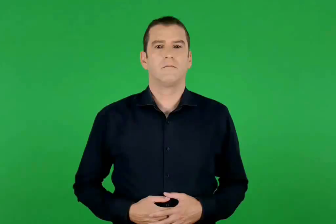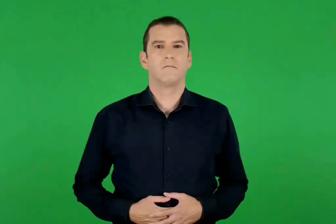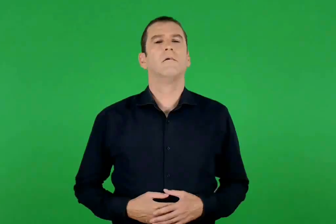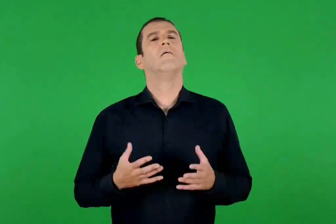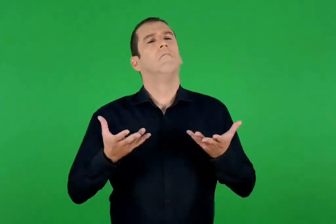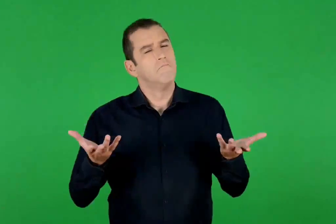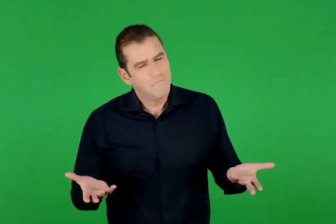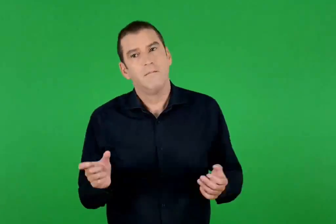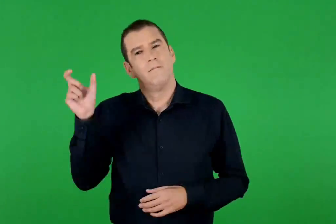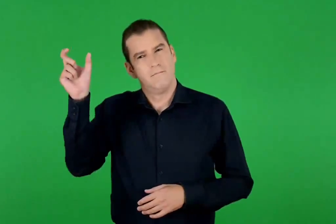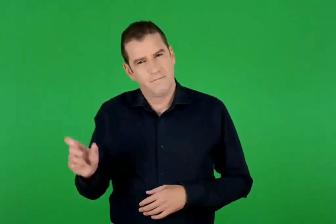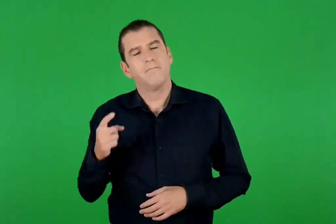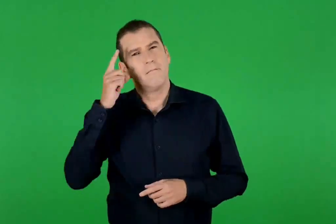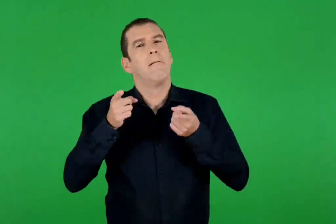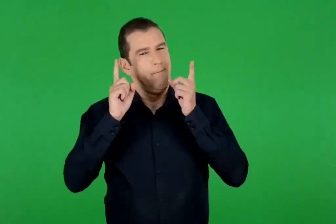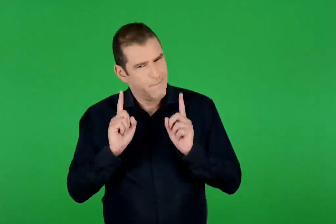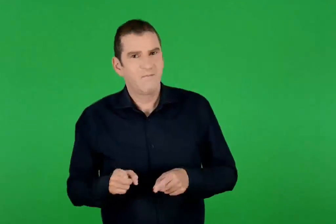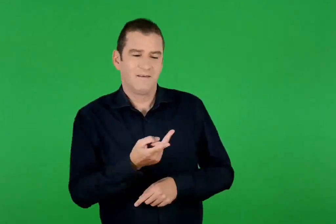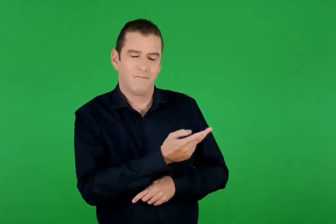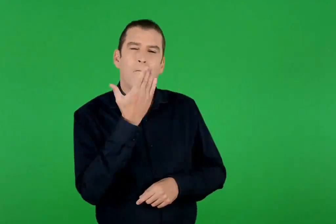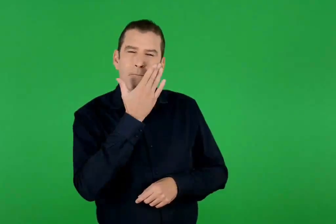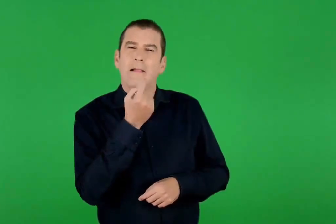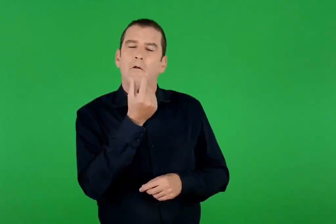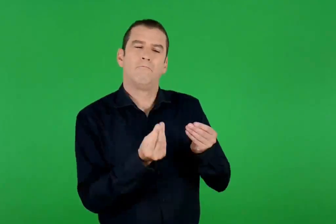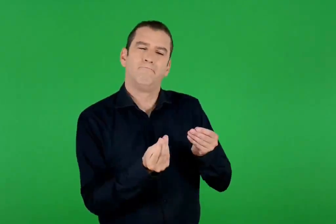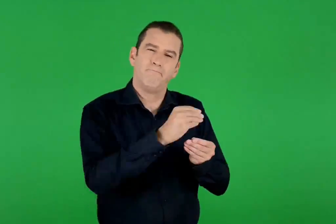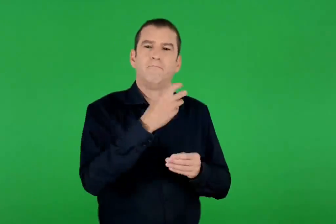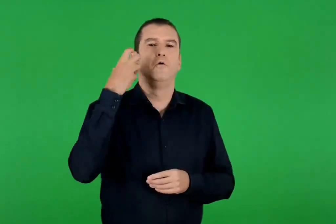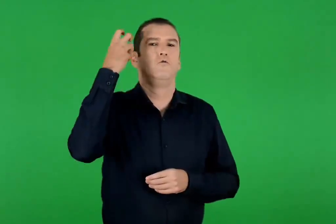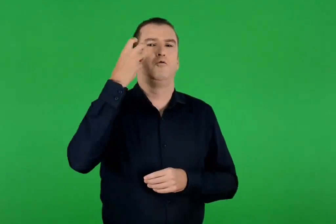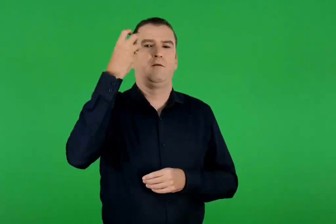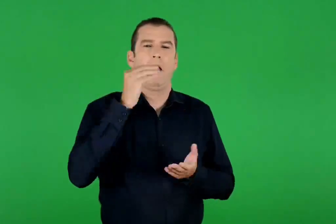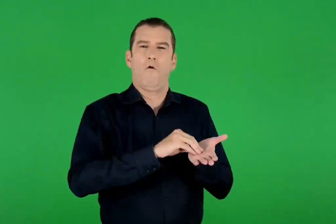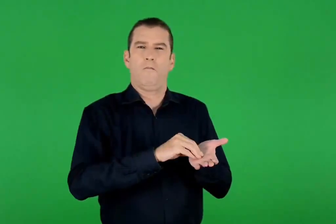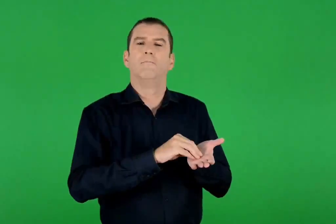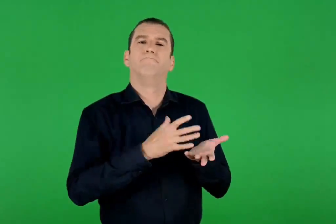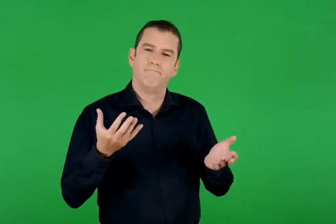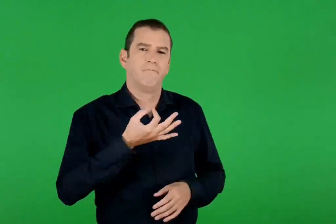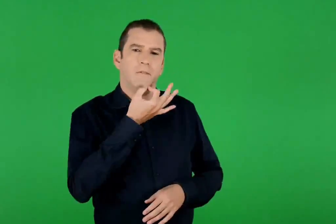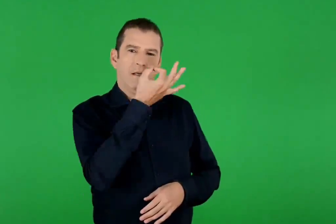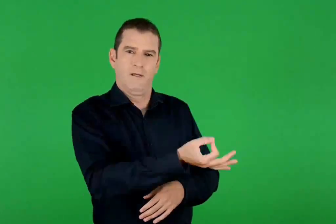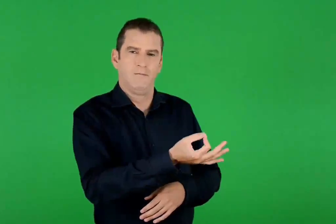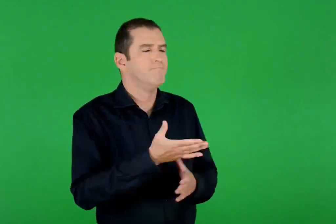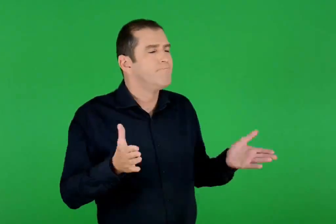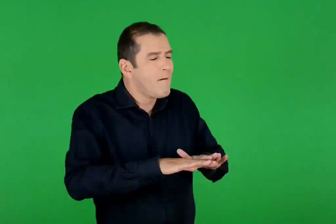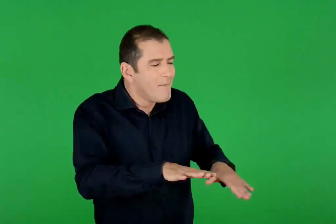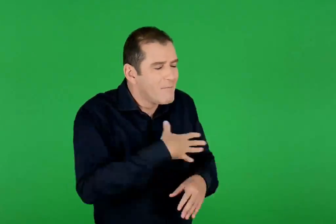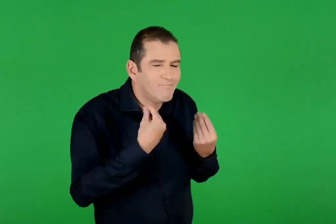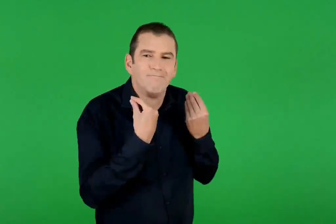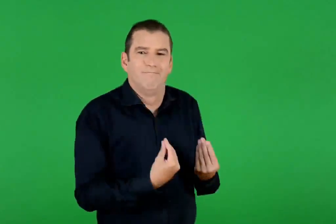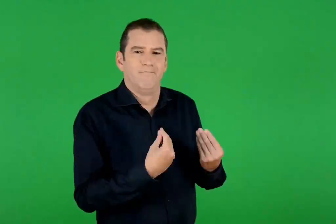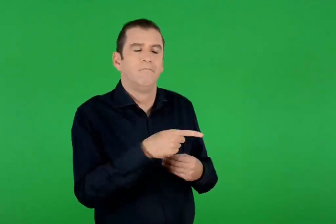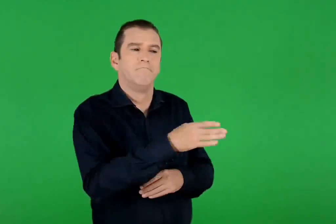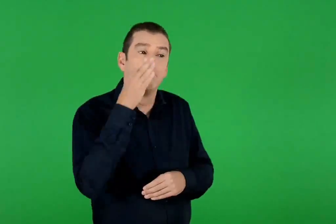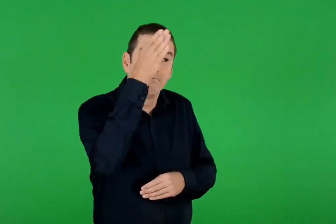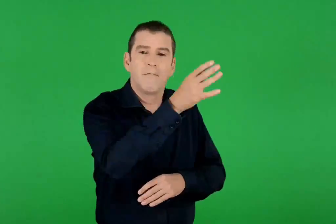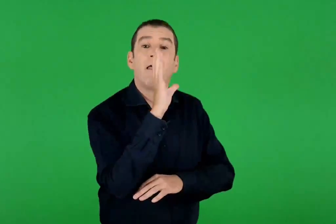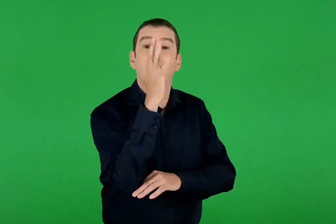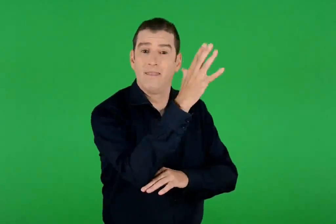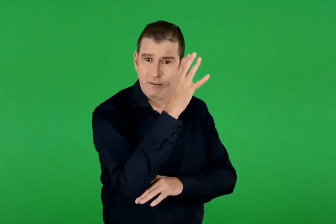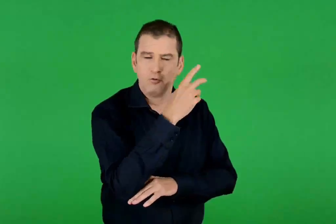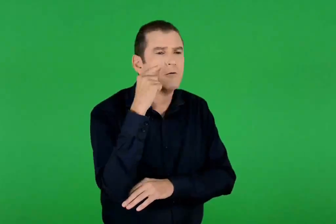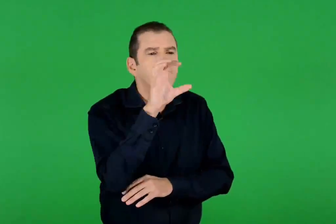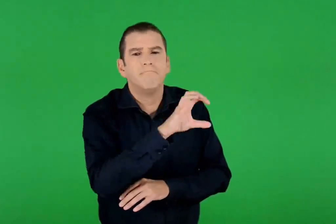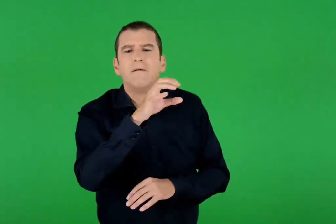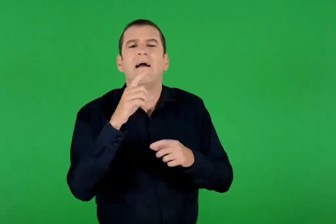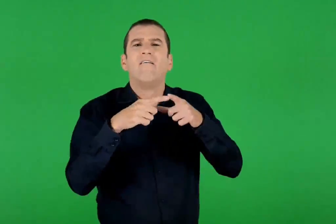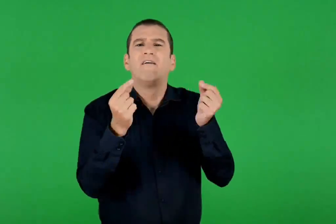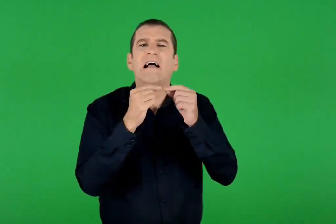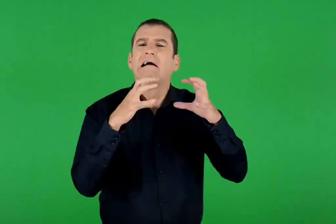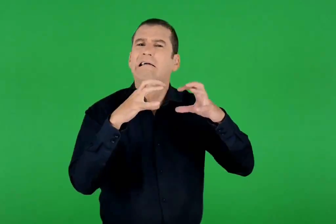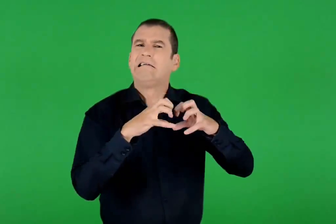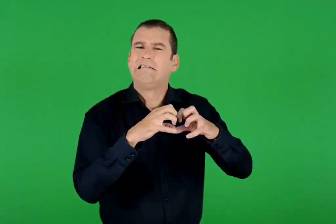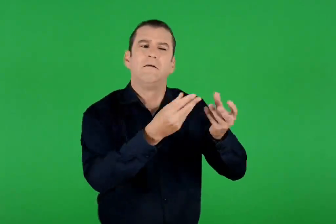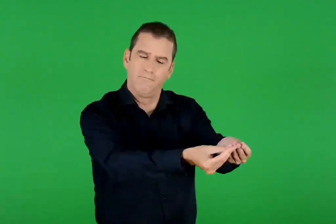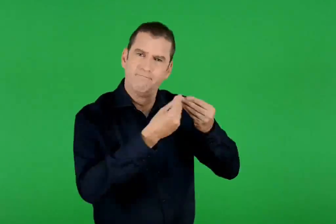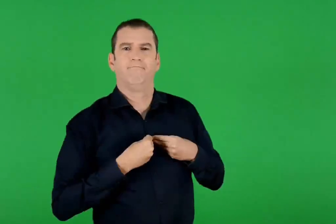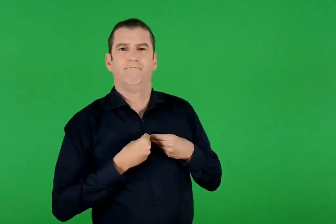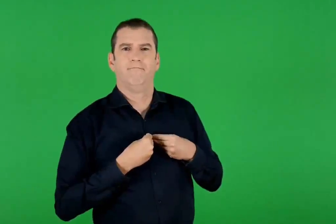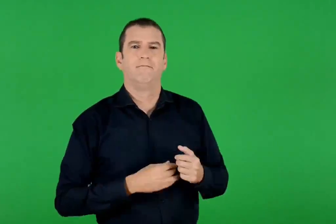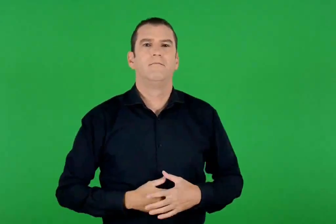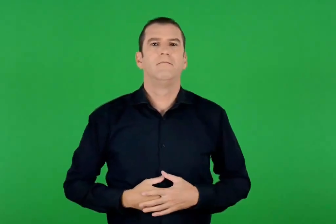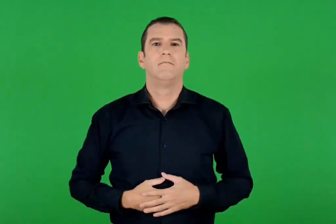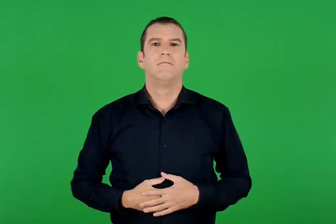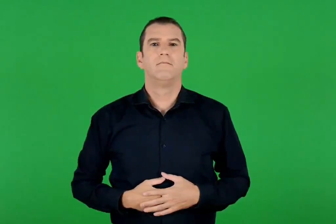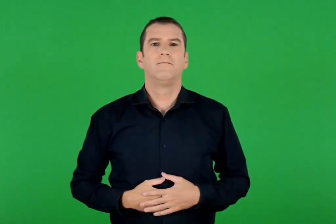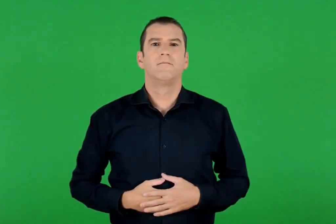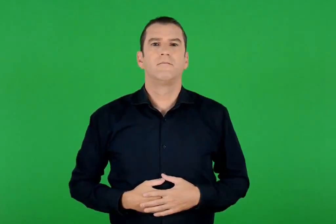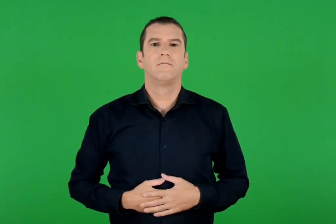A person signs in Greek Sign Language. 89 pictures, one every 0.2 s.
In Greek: όλα αυτά , αποφάσισε να προσθέσει στη σοφία των μαθητών του λίγη ακόμη. έτσι τους είπε καλά μου παιδιά , πηγαίνετε στο δάσος και φέρτε μου μερικά ξερά φύλλα
